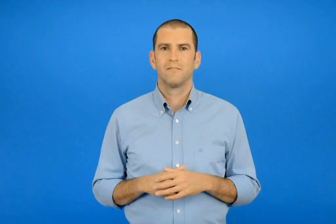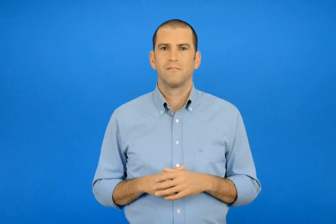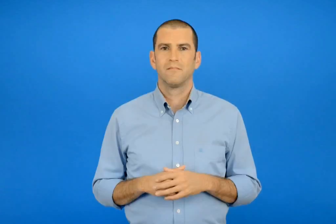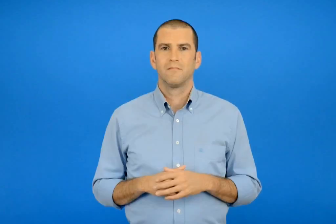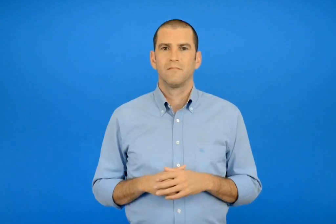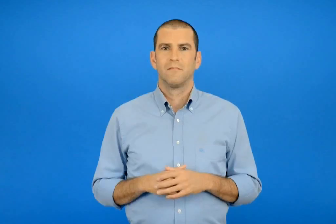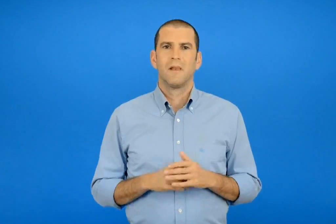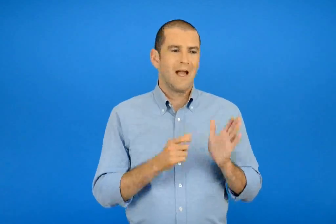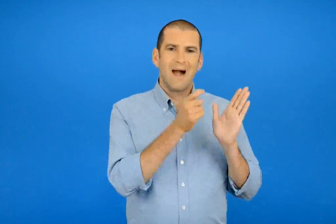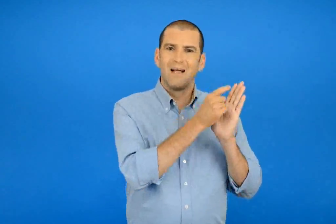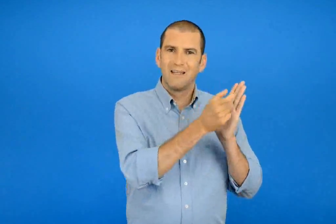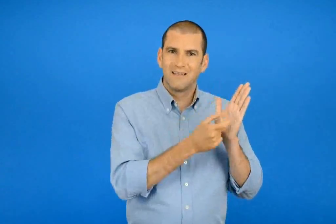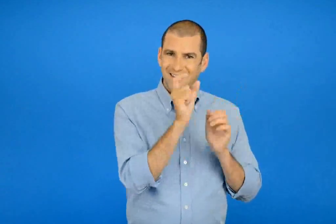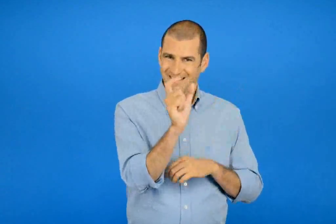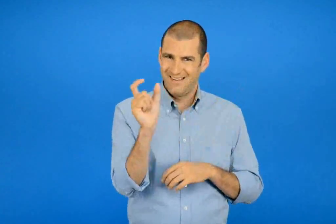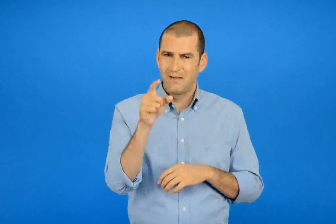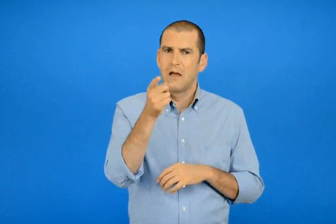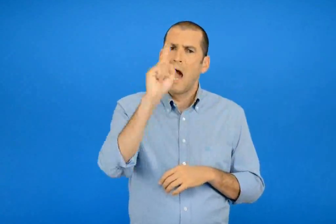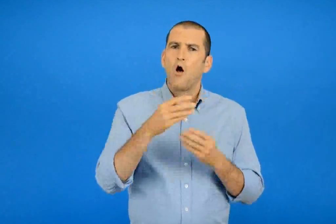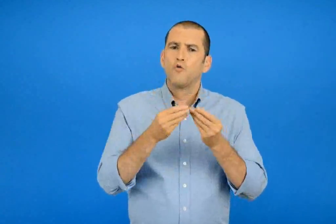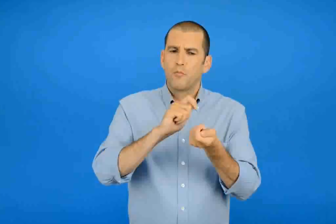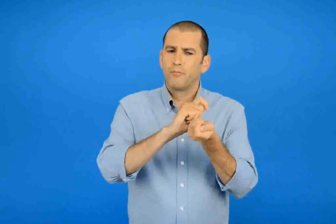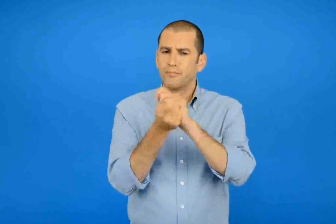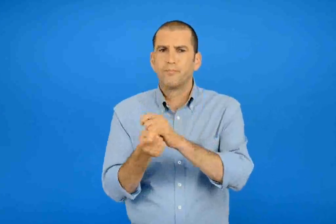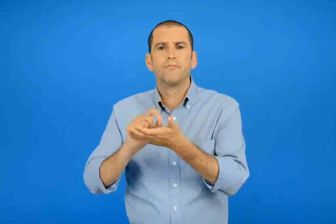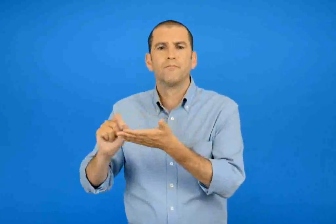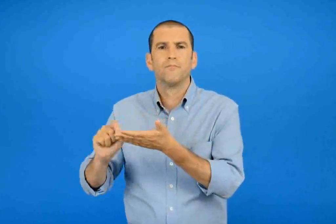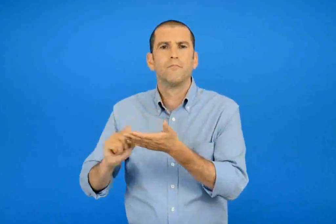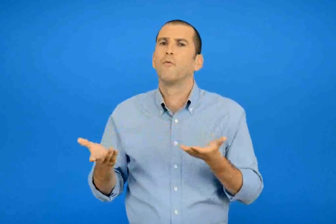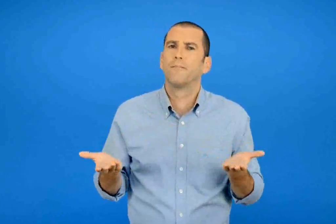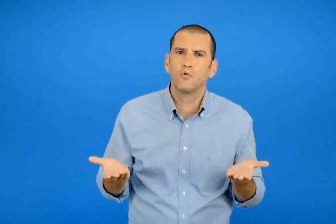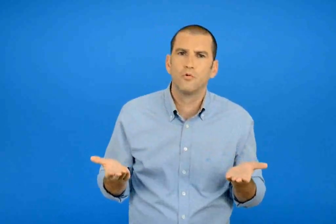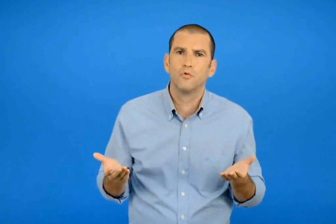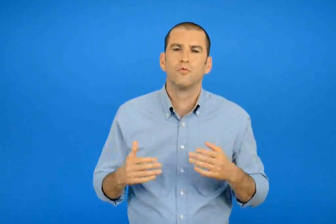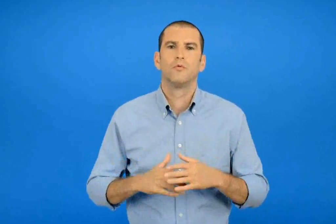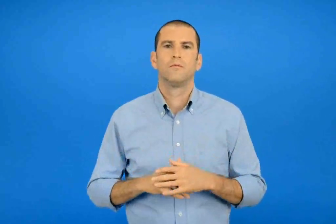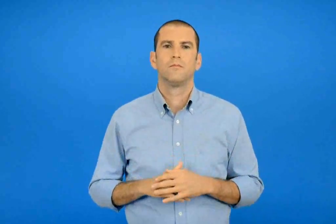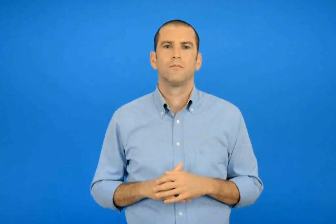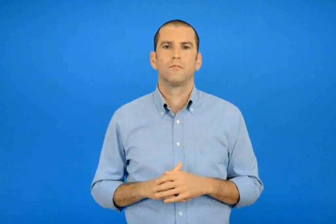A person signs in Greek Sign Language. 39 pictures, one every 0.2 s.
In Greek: πως αλλιώς θα μπορούσες να τις γράψεις ;
